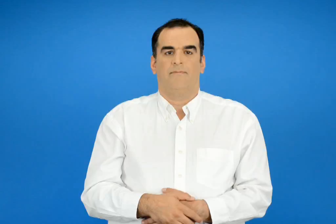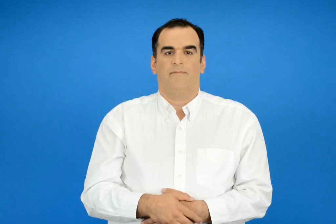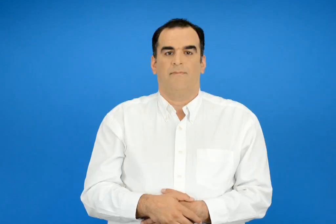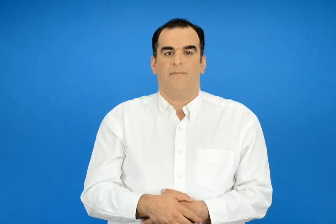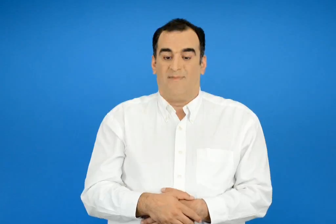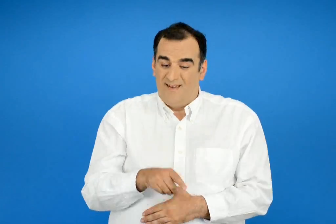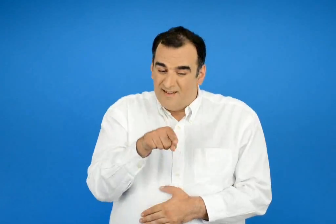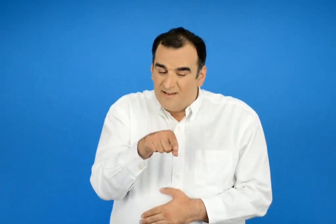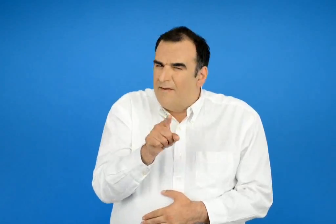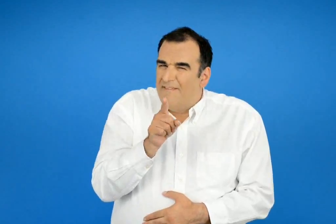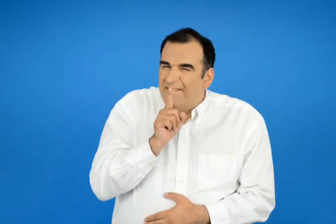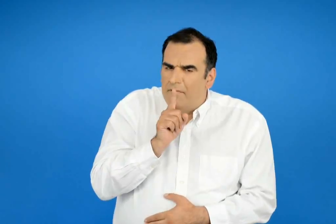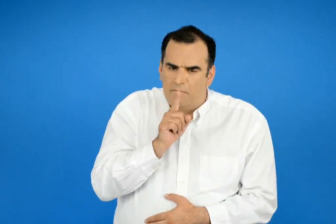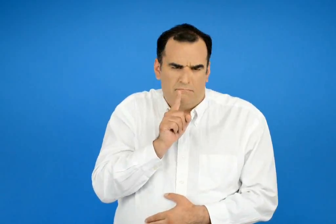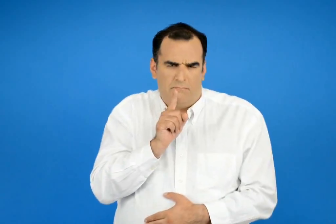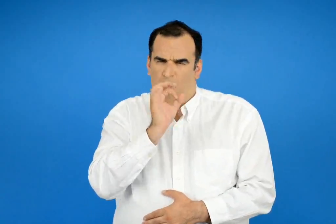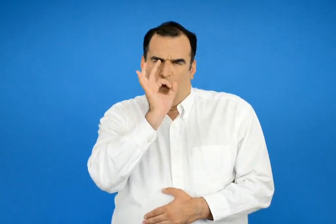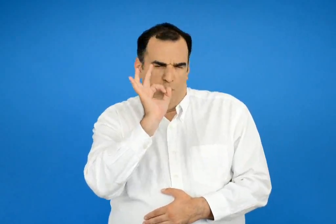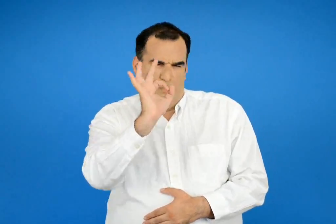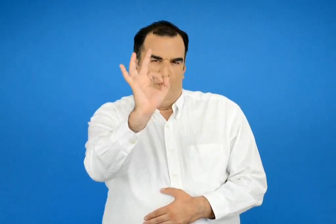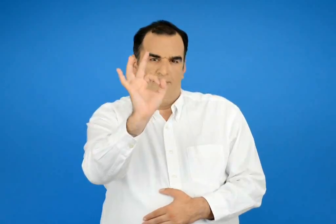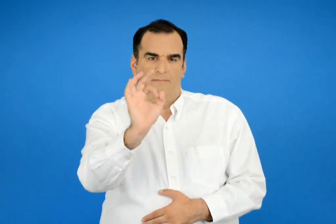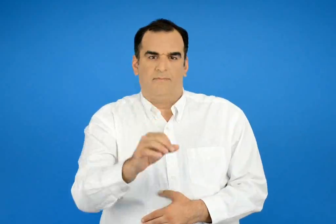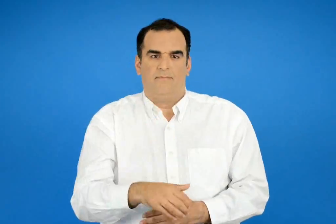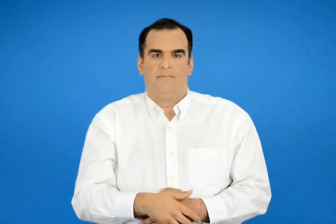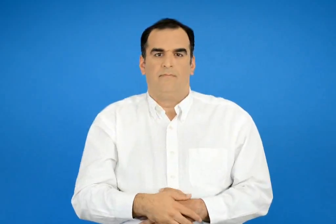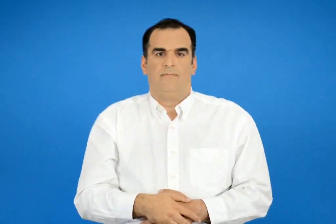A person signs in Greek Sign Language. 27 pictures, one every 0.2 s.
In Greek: όταν κάτι δε συμβαίνει ούτε μια φορά
